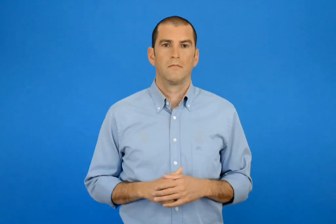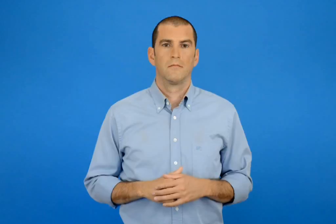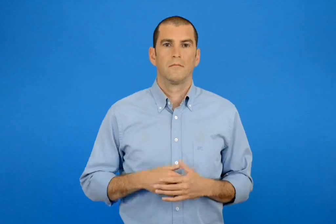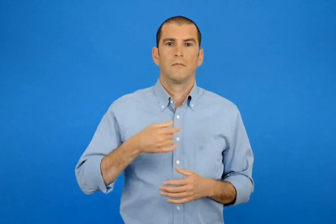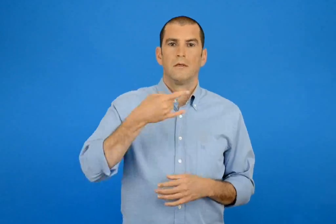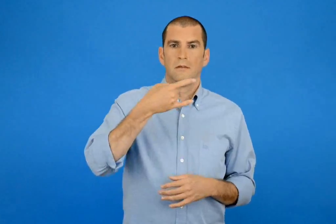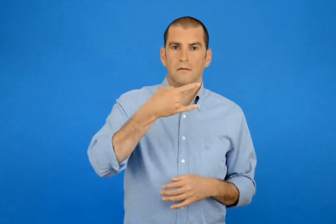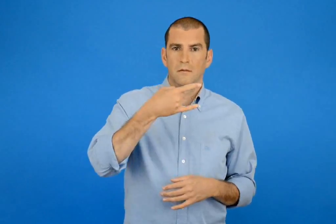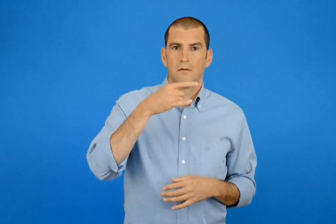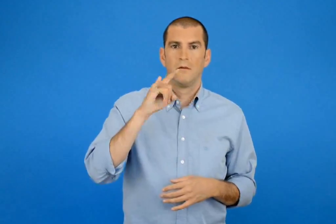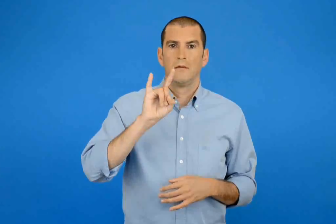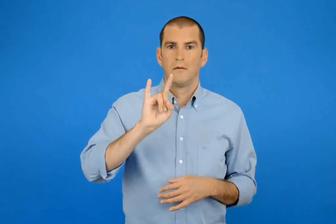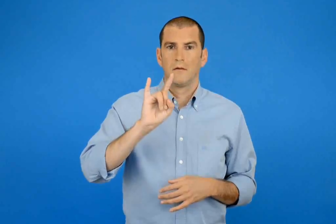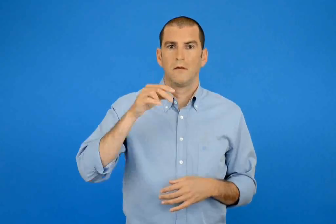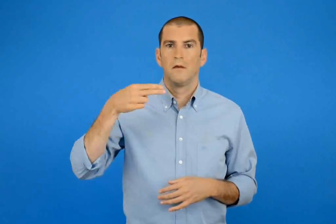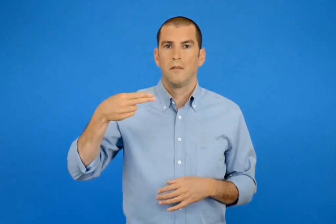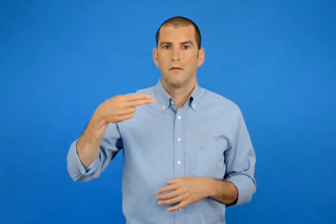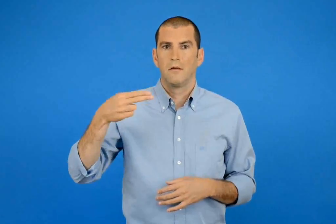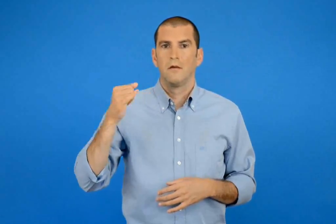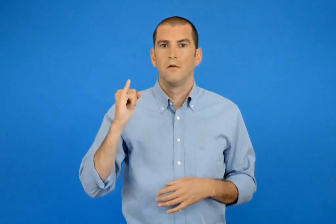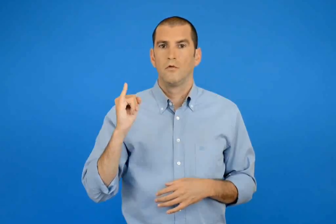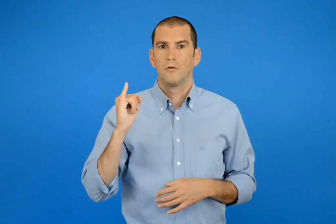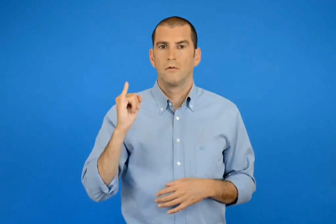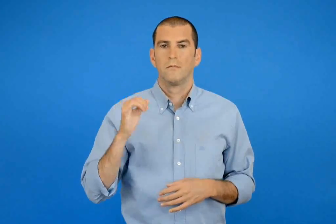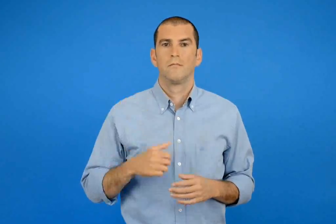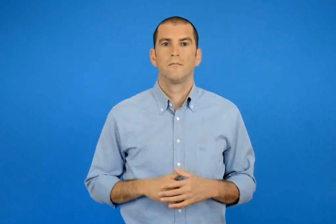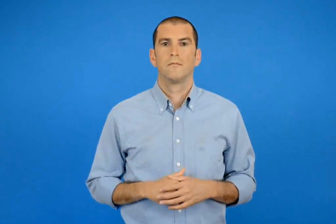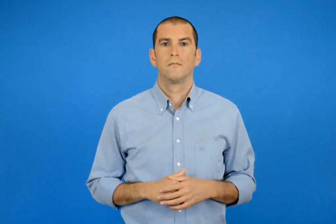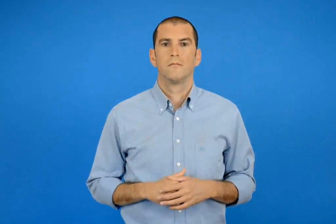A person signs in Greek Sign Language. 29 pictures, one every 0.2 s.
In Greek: ζηθι είναι
